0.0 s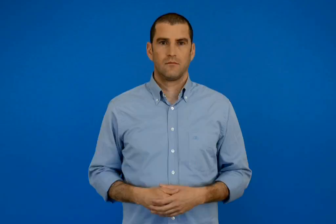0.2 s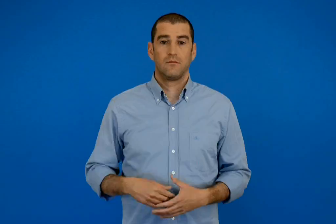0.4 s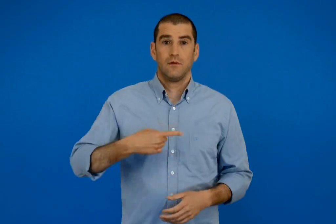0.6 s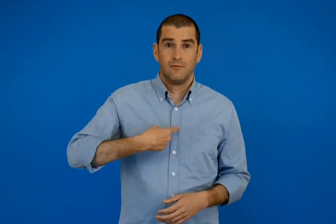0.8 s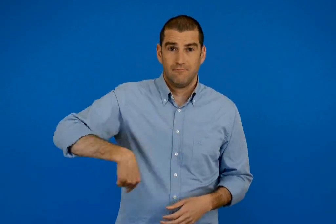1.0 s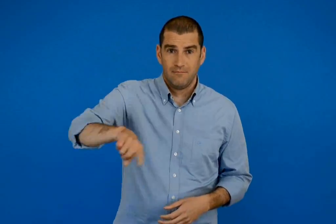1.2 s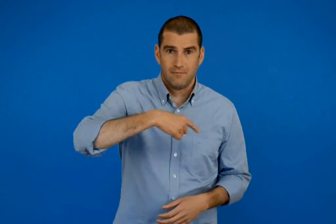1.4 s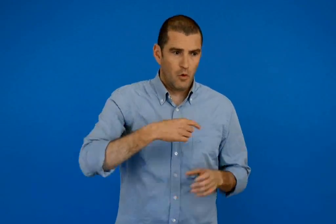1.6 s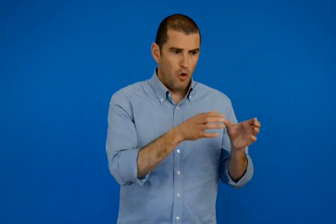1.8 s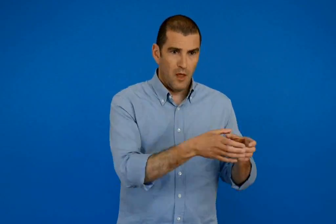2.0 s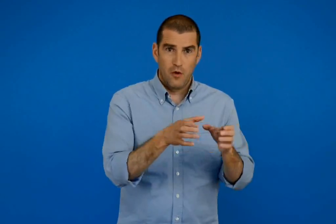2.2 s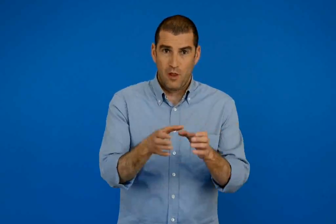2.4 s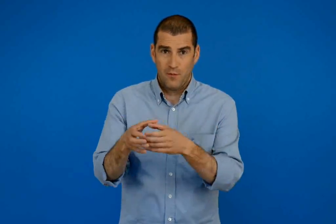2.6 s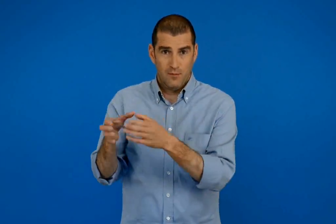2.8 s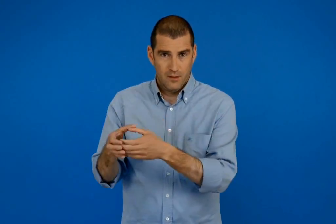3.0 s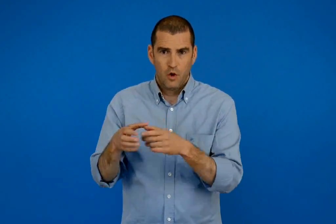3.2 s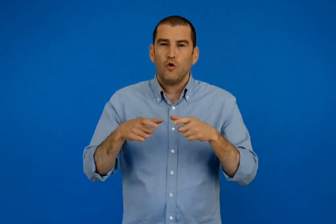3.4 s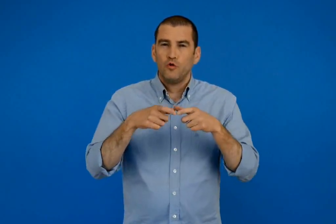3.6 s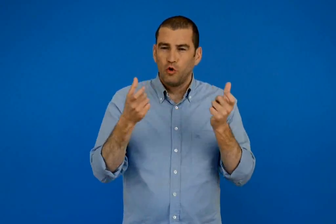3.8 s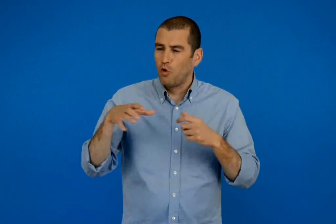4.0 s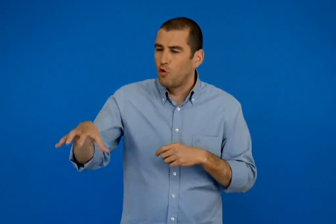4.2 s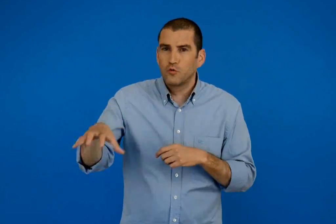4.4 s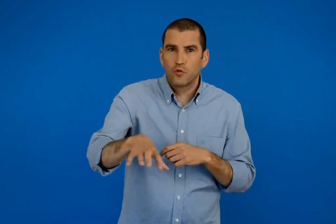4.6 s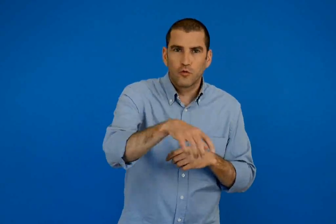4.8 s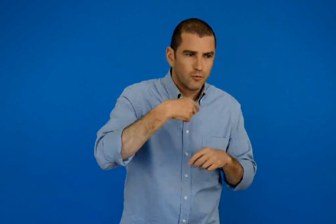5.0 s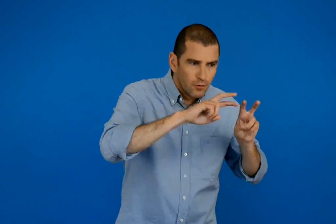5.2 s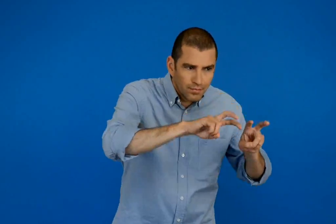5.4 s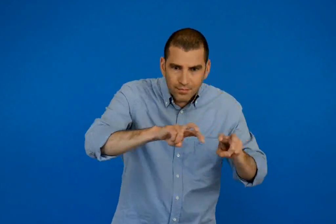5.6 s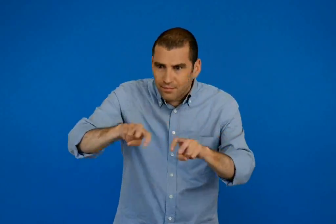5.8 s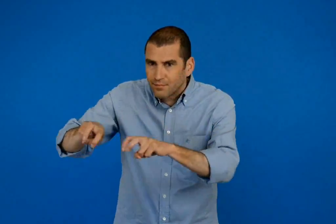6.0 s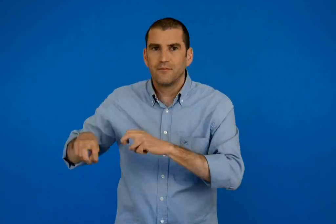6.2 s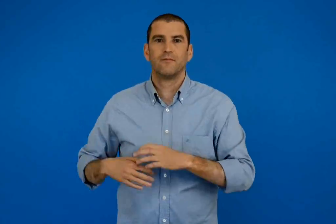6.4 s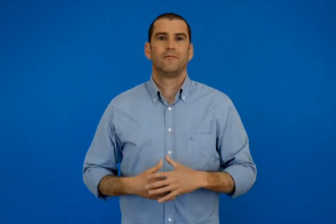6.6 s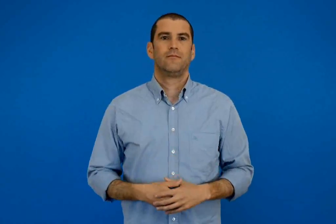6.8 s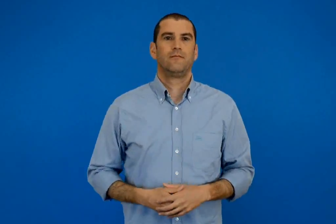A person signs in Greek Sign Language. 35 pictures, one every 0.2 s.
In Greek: γινόμαστε ομάδες ερευνούμε τους χώρους του σχολείου
